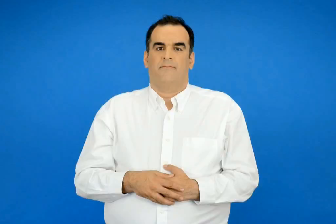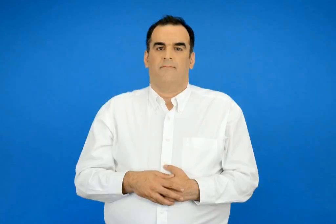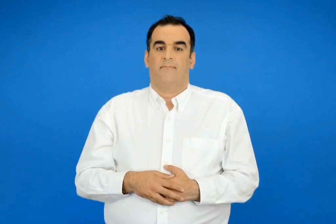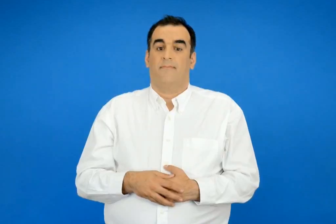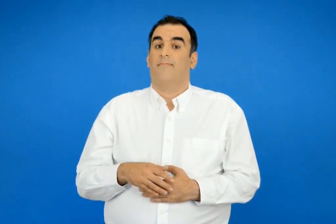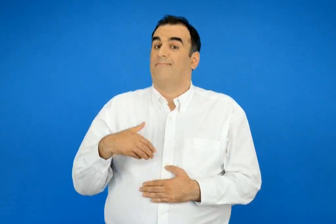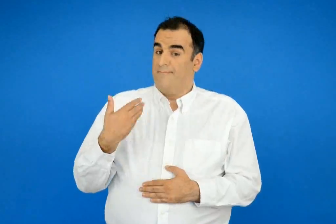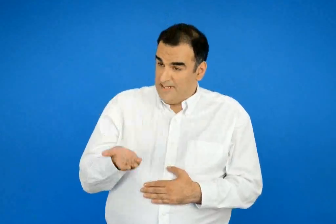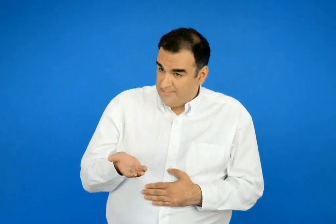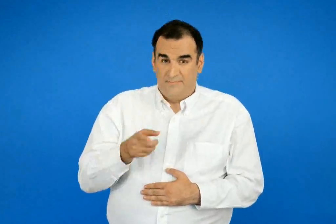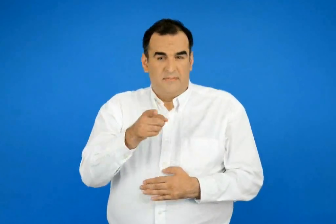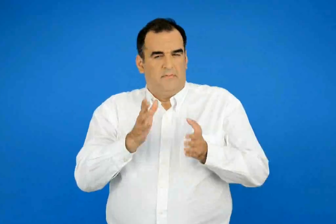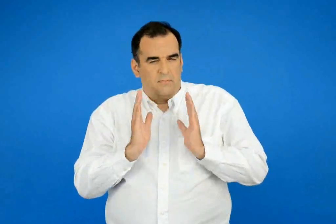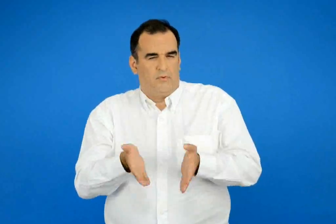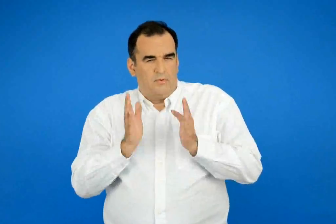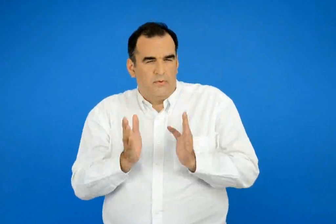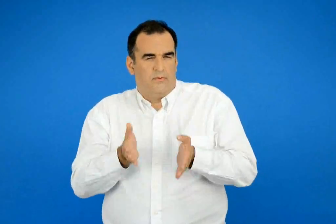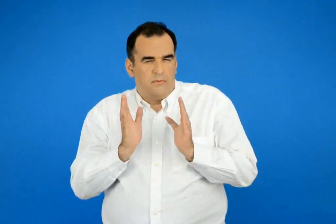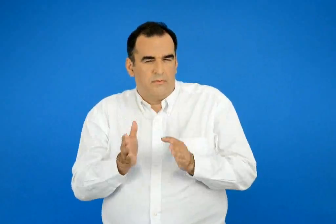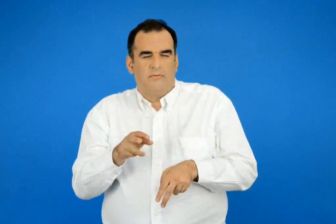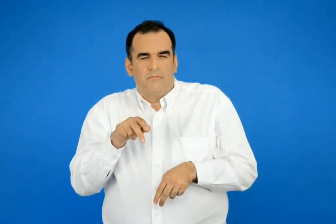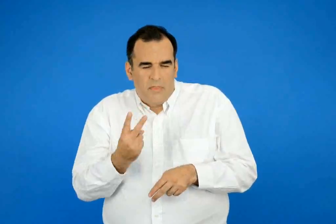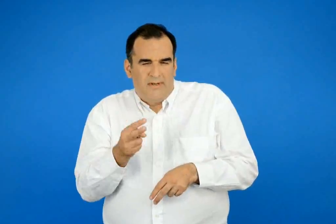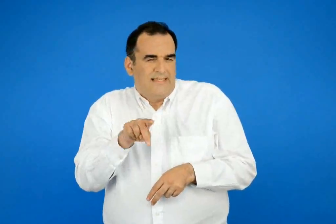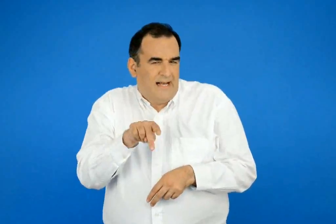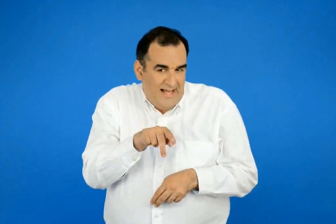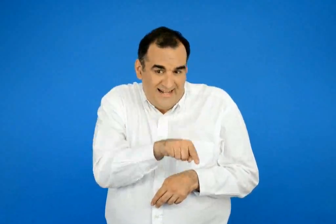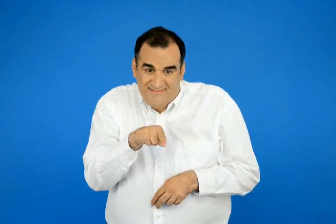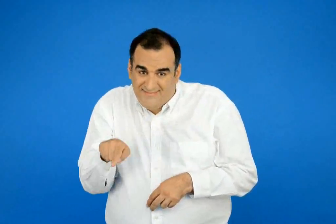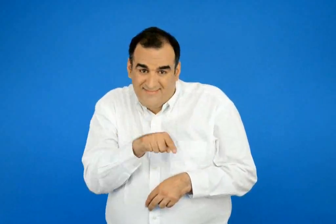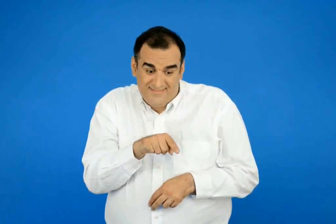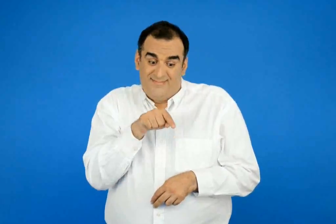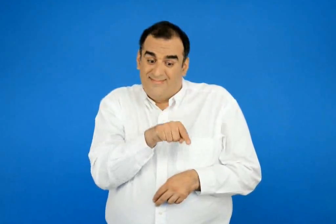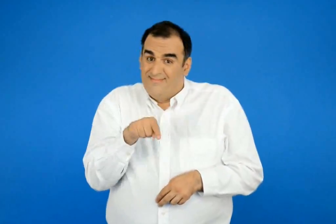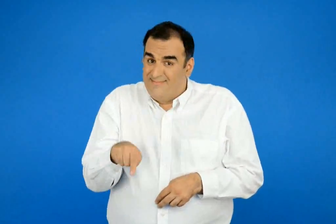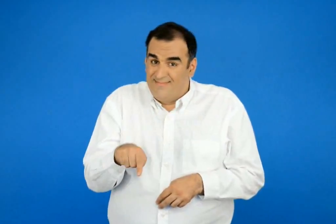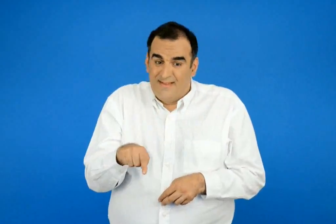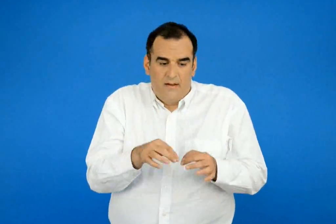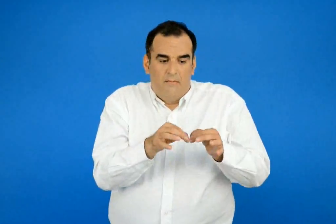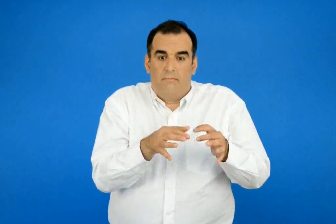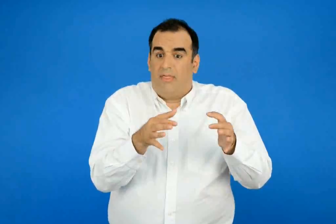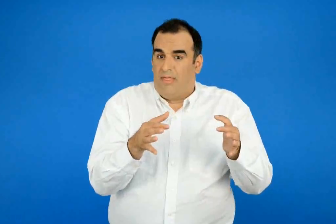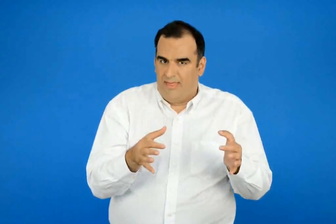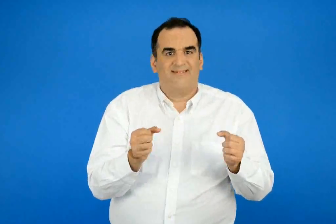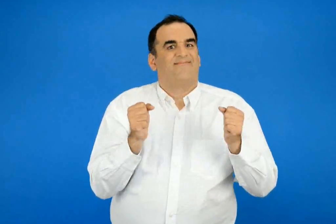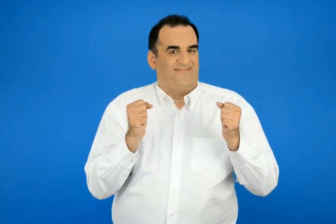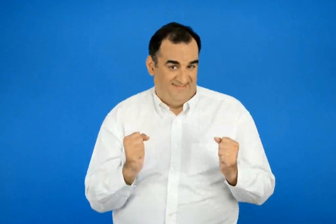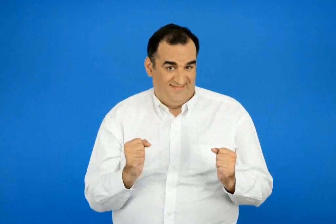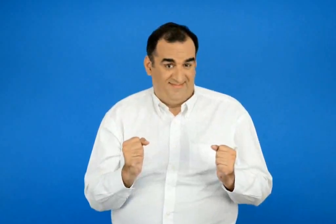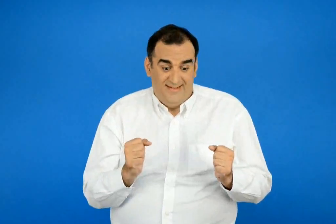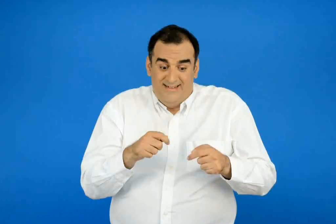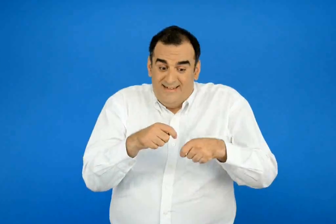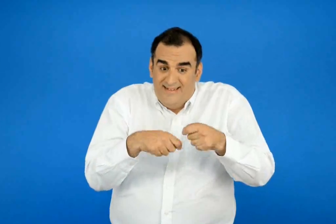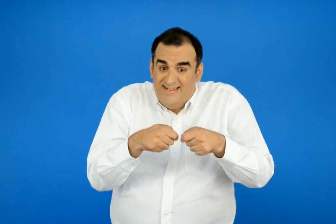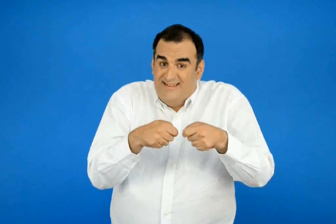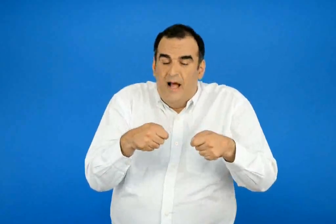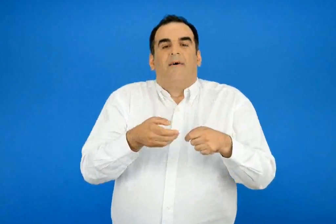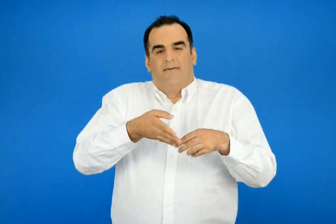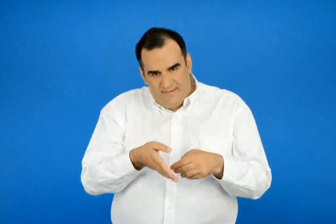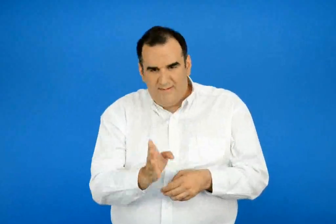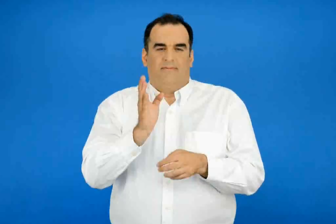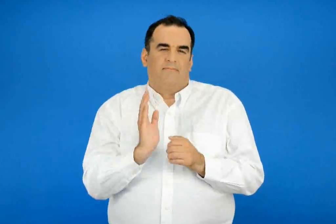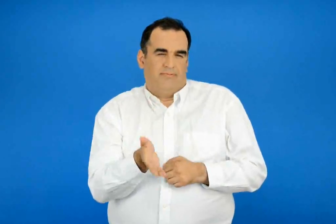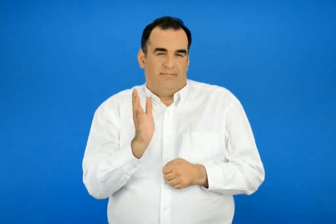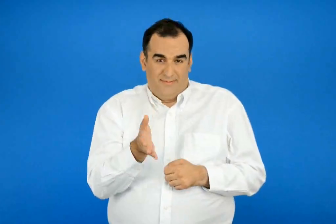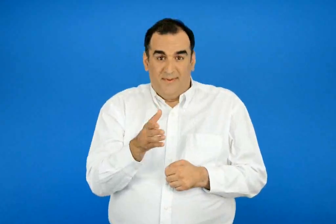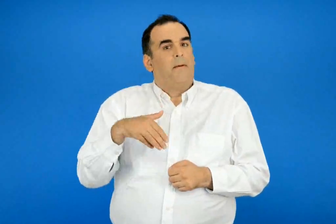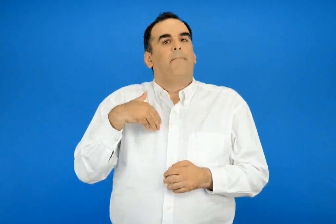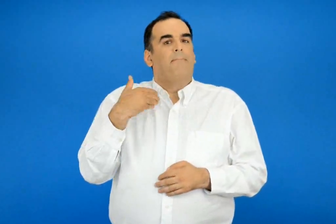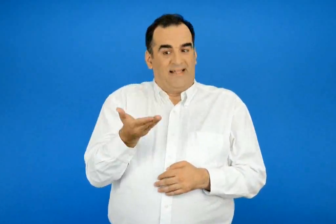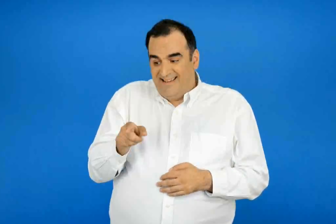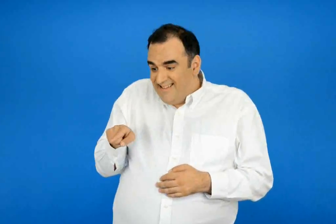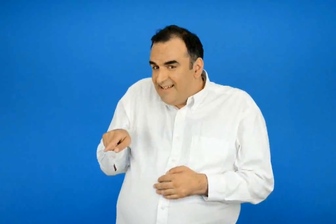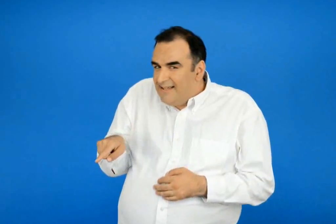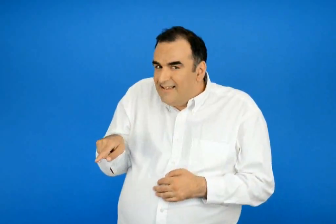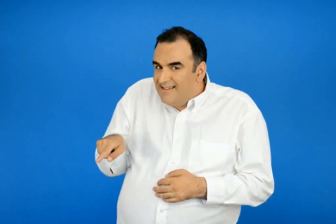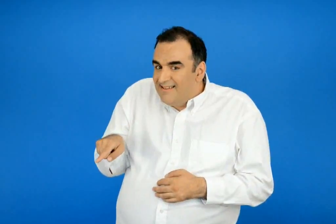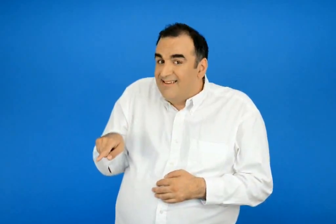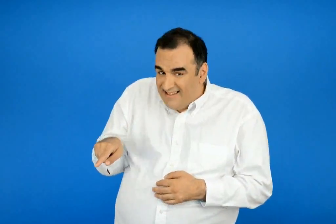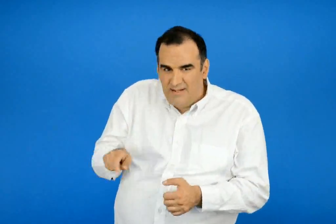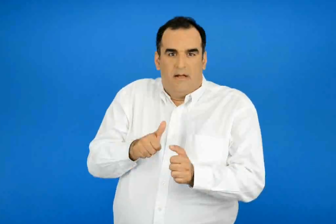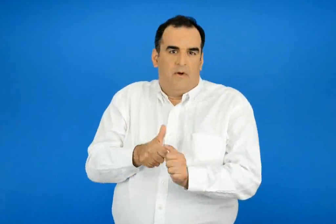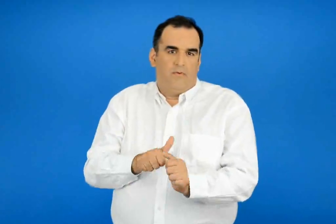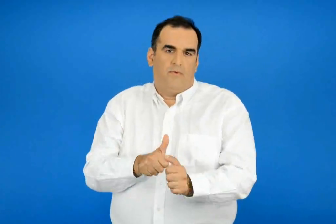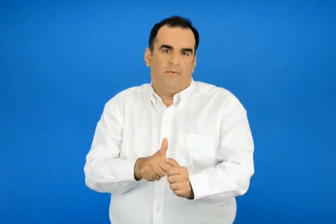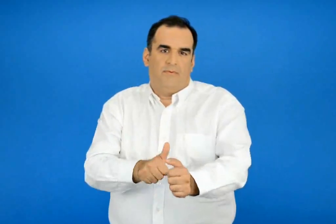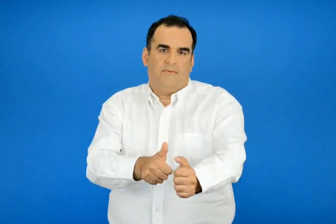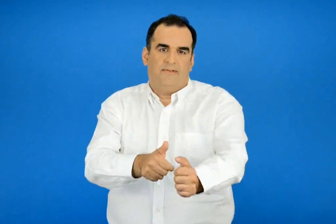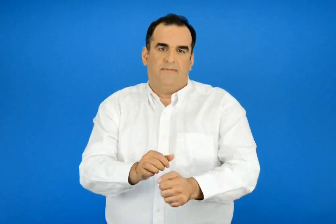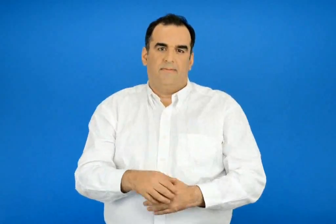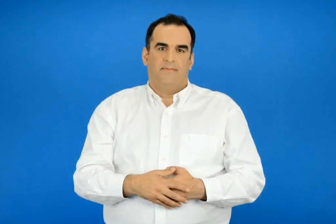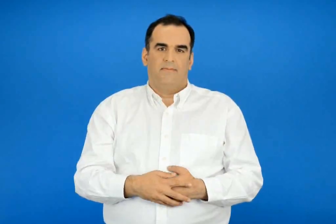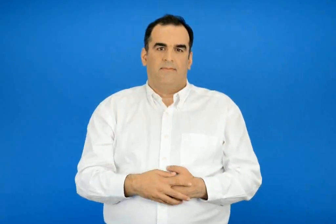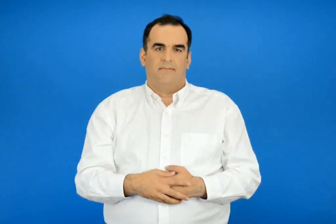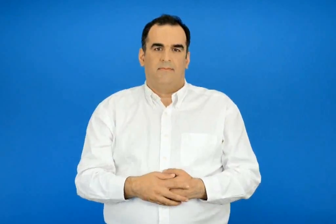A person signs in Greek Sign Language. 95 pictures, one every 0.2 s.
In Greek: επίσης θα προχωρήσετε μέχρι να λιώσουν δύο ζευγάρια από αυτά που όταν τα λύνεις κάθονται και όταν τα δένεις φεύγουν μετά θα ακολουθήσετε τα
